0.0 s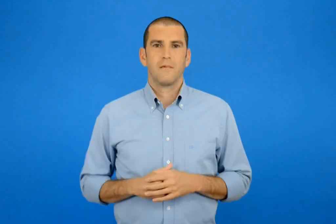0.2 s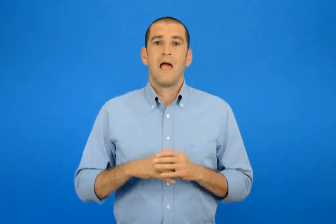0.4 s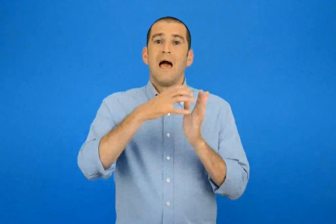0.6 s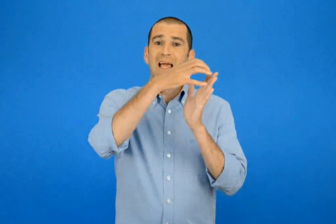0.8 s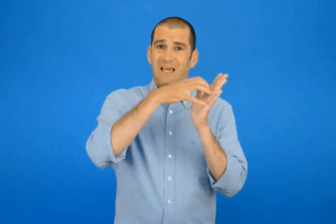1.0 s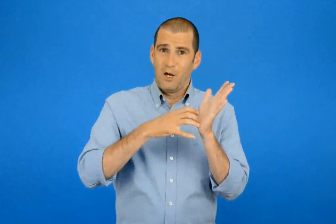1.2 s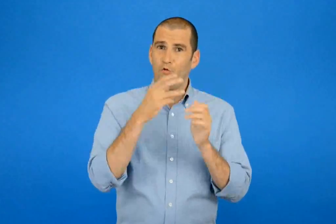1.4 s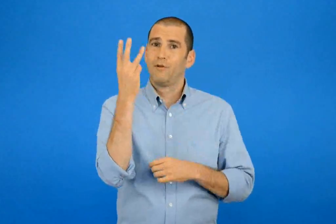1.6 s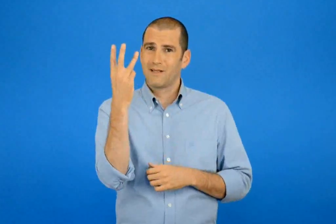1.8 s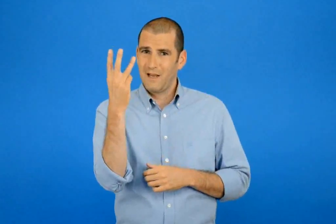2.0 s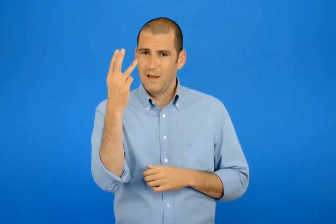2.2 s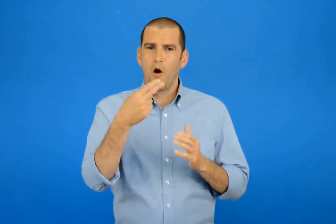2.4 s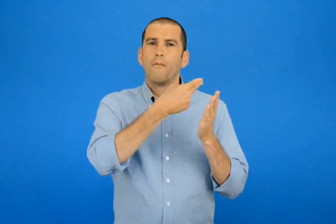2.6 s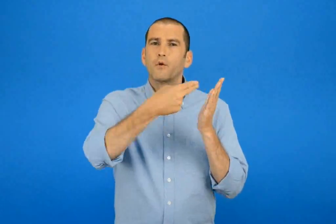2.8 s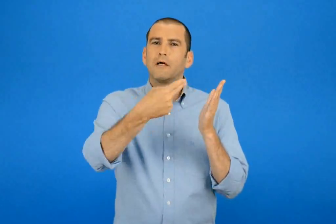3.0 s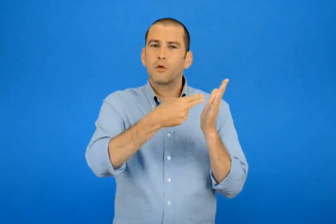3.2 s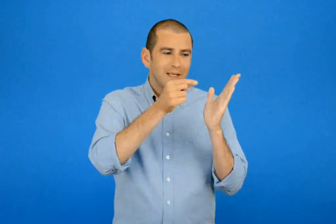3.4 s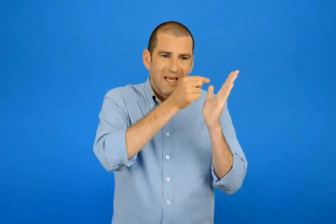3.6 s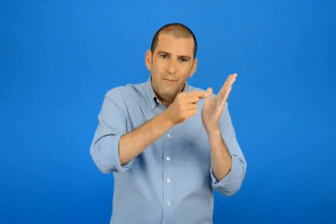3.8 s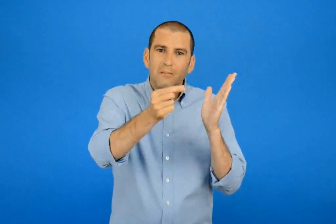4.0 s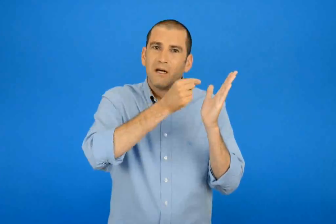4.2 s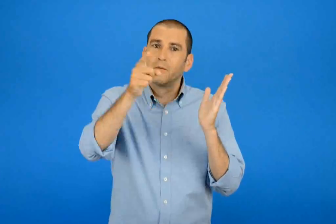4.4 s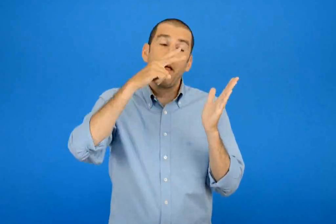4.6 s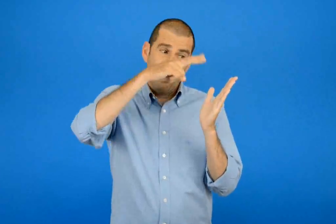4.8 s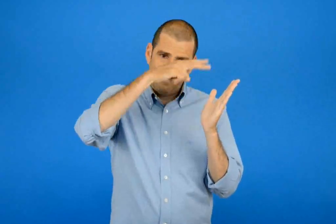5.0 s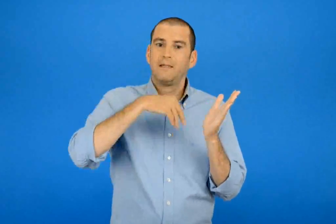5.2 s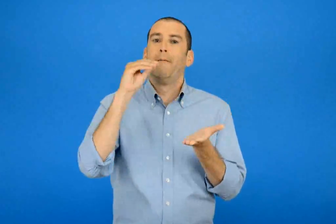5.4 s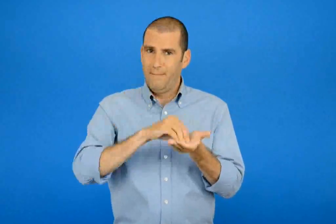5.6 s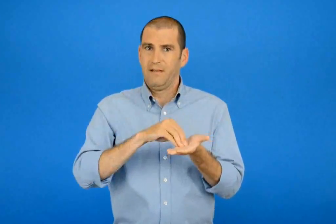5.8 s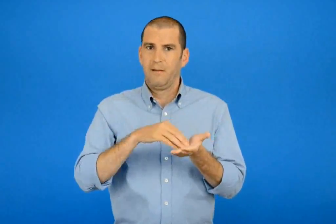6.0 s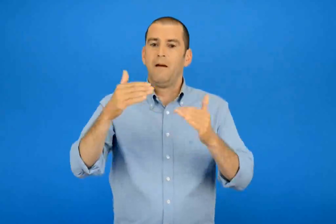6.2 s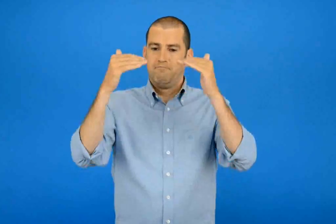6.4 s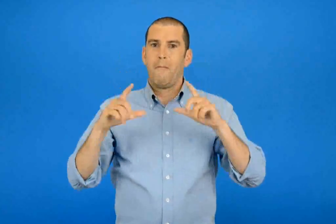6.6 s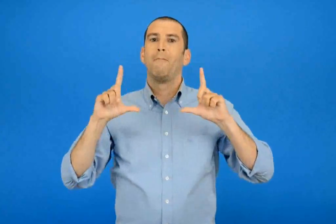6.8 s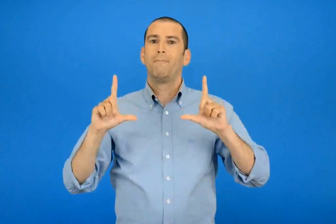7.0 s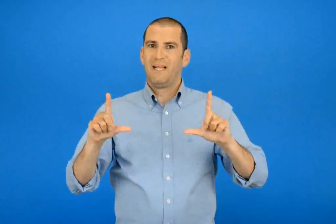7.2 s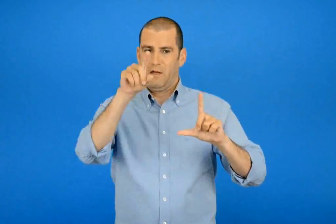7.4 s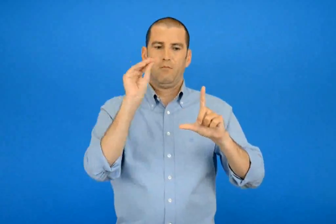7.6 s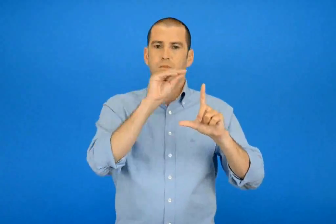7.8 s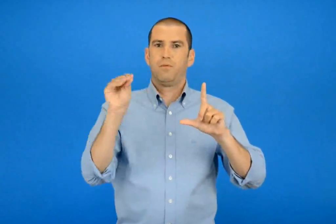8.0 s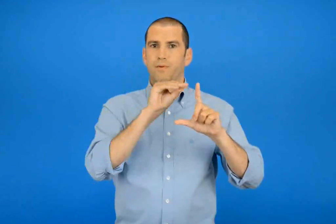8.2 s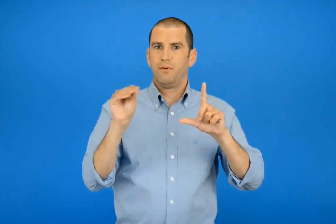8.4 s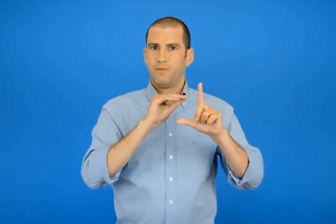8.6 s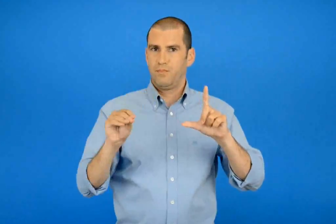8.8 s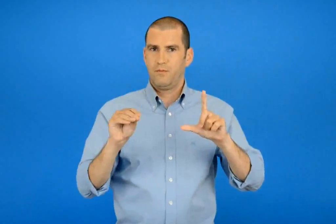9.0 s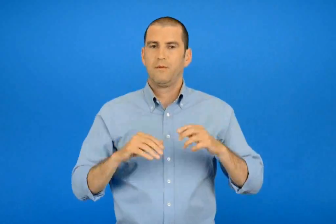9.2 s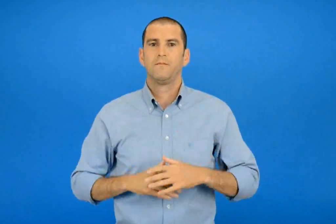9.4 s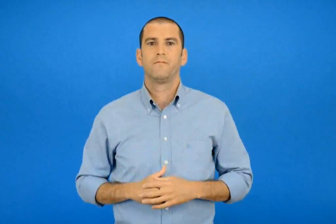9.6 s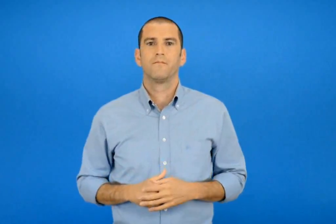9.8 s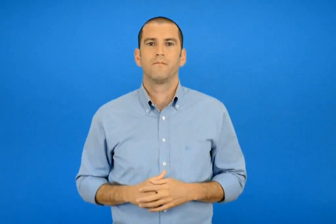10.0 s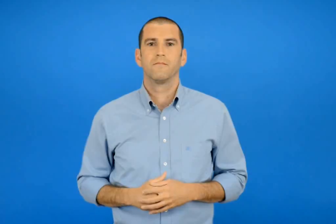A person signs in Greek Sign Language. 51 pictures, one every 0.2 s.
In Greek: ξαναδιάβασε τις υπογραμμισμένες προτάσεις του κειμένου 3 και συμπλήρωσε τον πίνακα
